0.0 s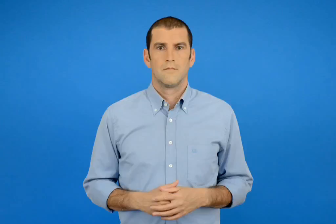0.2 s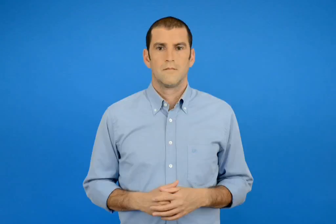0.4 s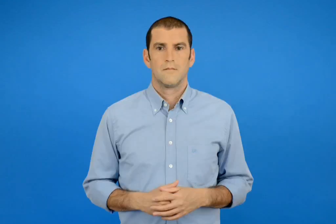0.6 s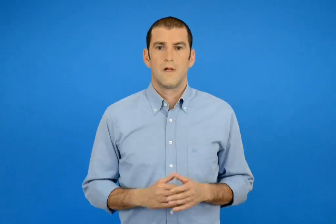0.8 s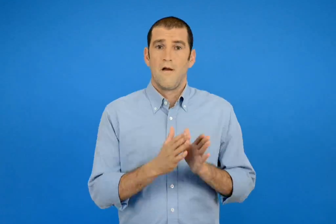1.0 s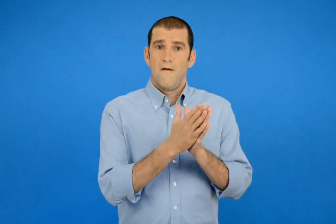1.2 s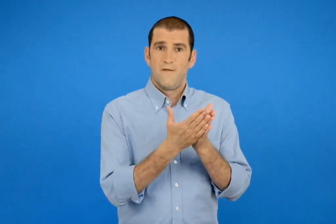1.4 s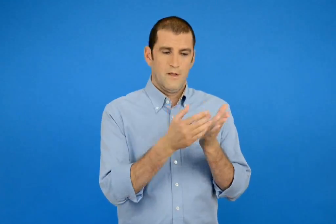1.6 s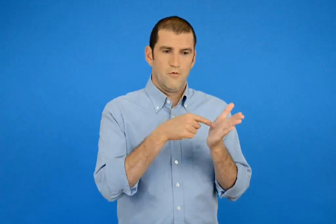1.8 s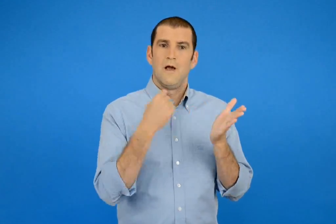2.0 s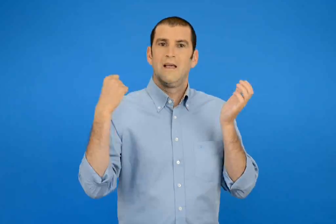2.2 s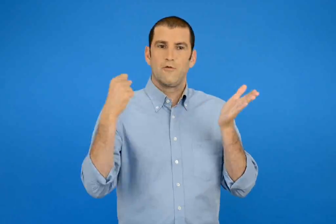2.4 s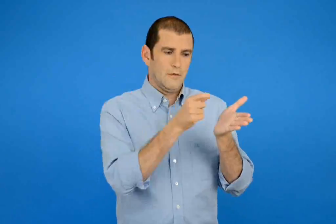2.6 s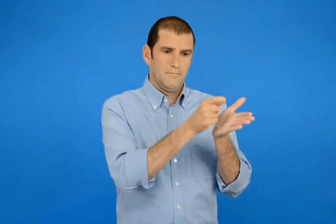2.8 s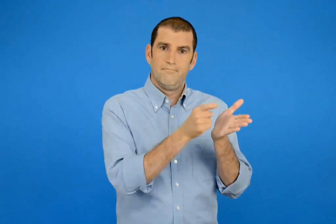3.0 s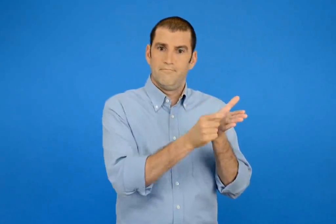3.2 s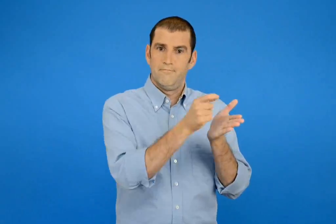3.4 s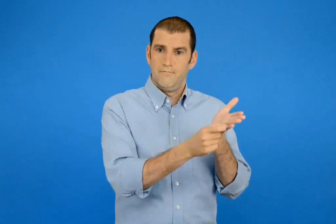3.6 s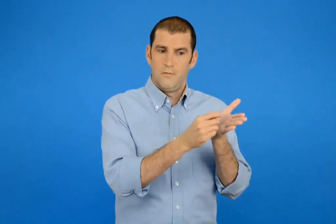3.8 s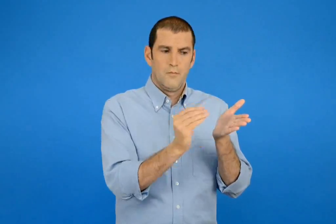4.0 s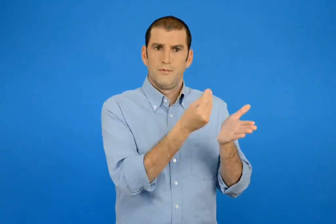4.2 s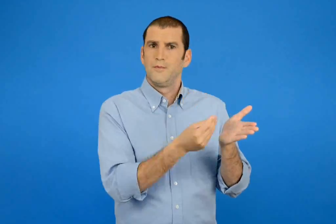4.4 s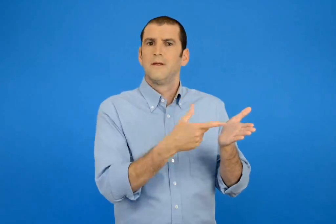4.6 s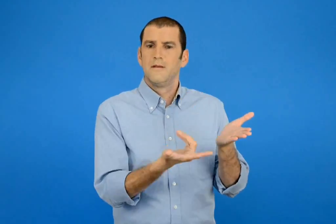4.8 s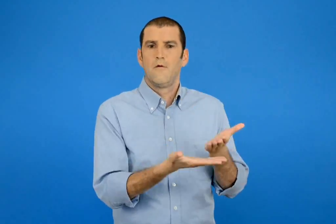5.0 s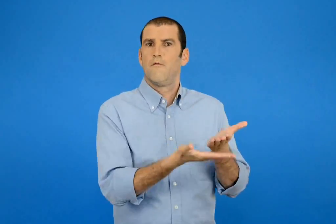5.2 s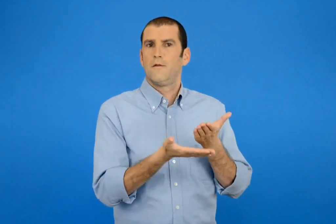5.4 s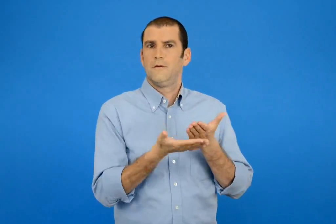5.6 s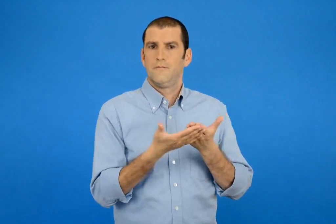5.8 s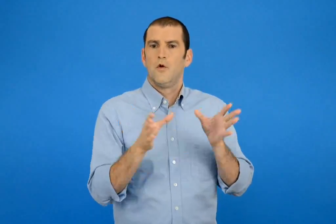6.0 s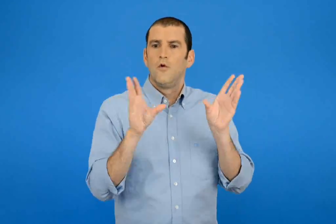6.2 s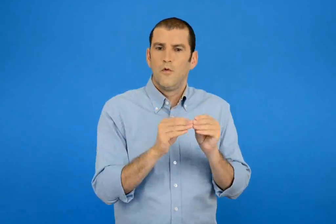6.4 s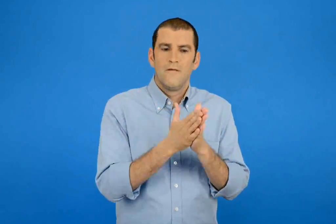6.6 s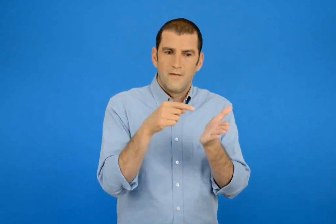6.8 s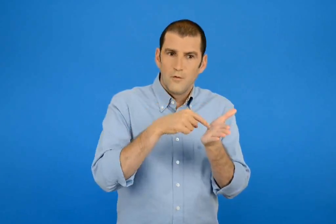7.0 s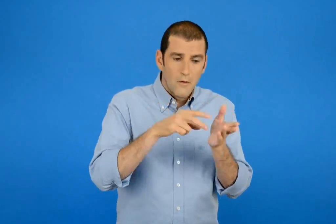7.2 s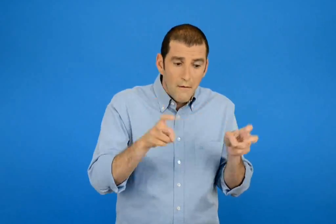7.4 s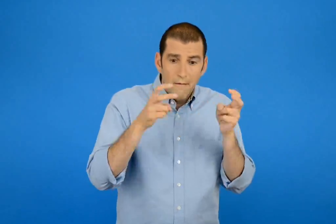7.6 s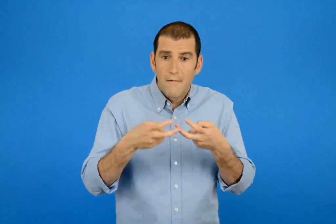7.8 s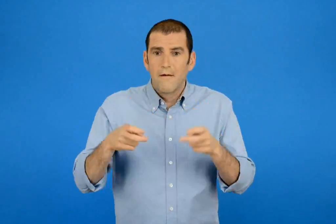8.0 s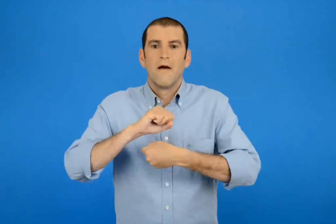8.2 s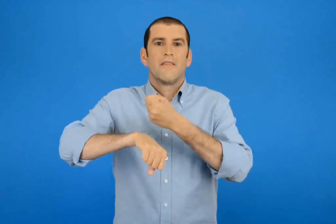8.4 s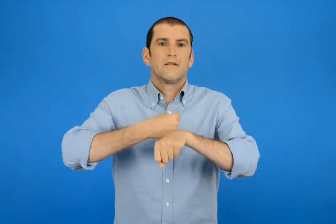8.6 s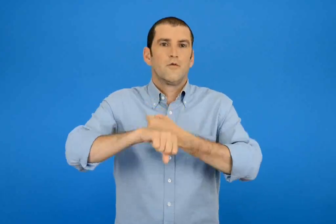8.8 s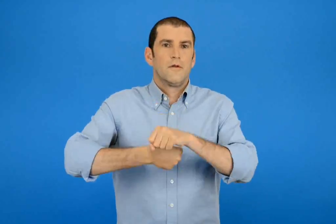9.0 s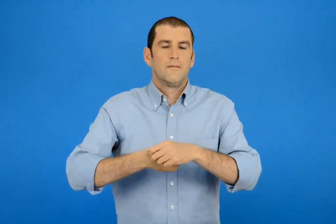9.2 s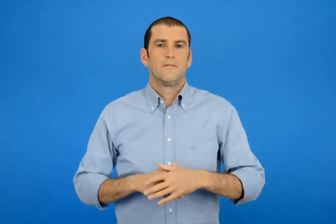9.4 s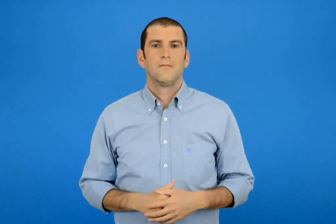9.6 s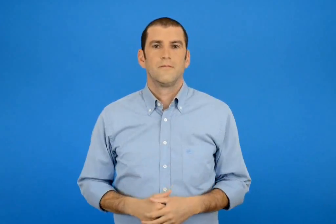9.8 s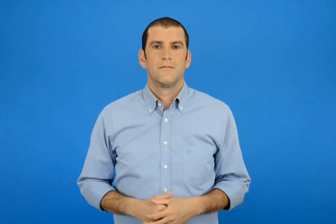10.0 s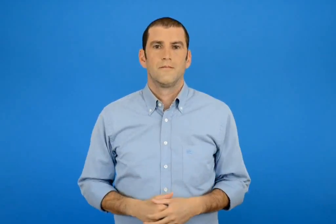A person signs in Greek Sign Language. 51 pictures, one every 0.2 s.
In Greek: οι κεντρικοί ήρωες του βιβλίου εμφανίζονται για να βοηθήσουν στη σταθερή σεναριακή δομή των δραστηριοτήτων ανακάλυψης
